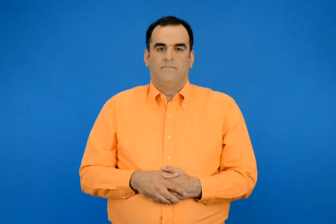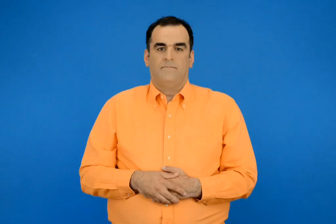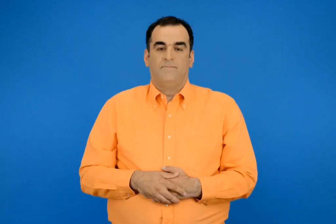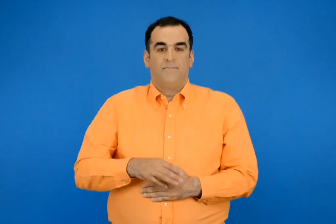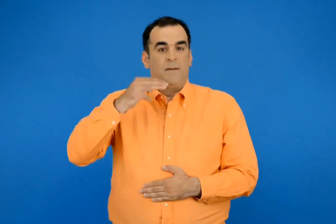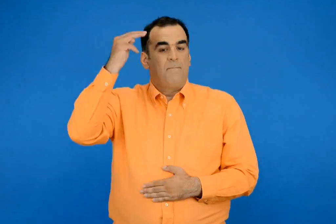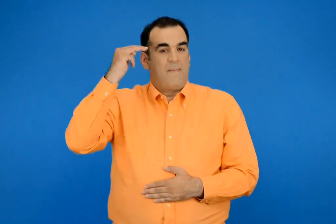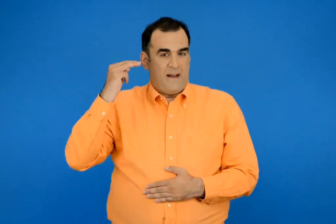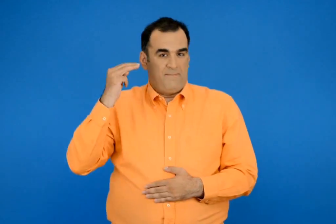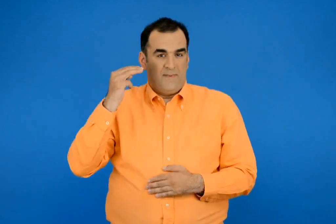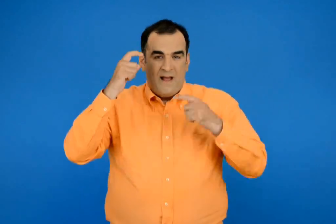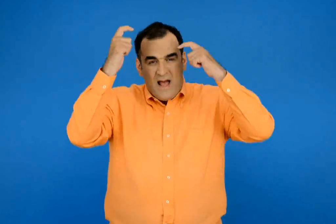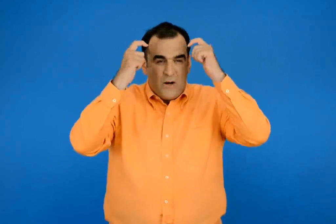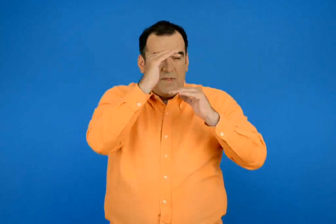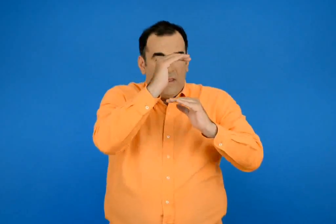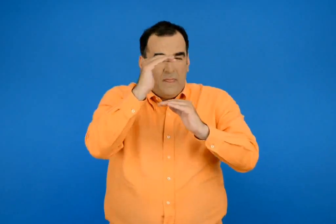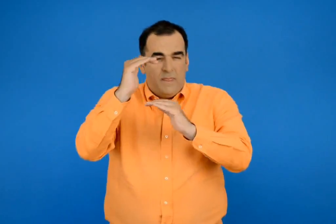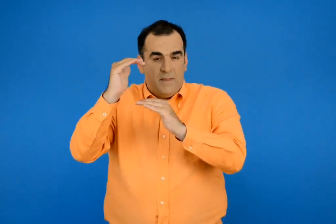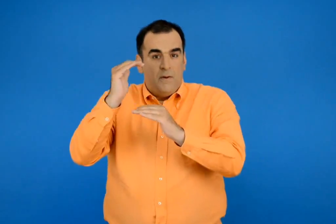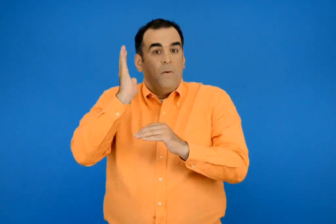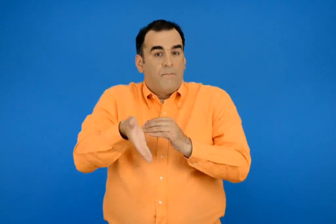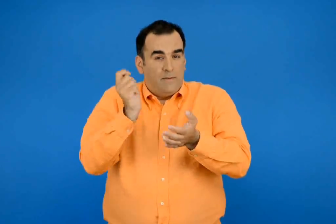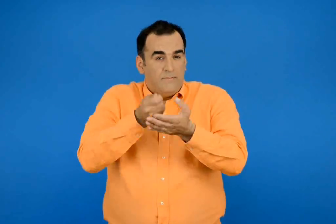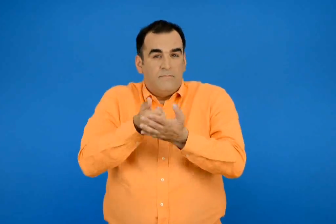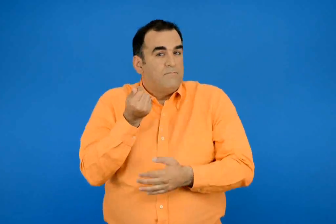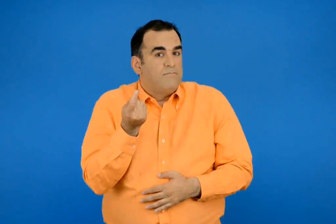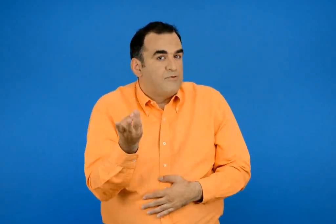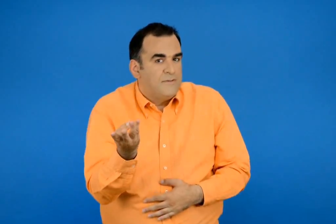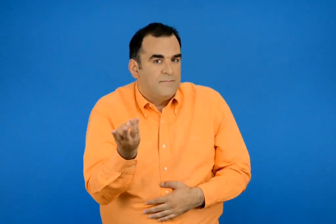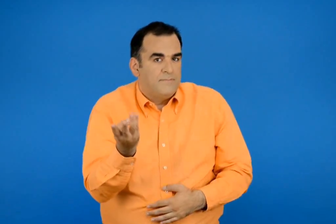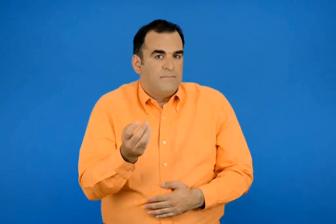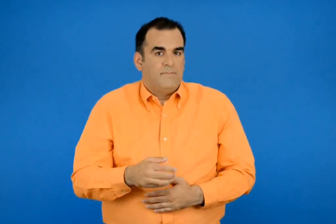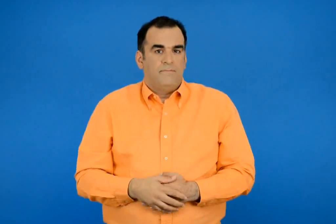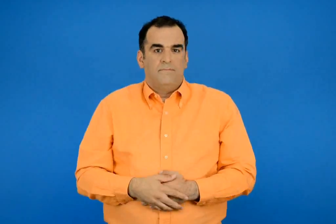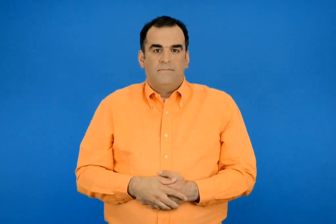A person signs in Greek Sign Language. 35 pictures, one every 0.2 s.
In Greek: πόσα αρκουδάκια μπορεί να αγοράσει η μαρία ;
